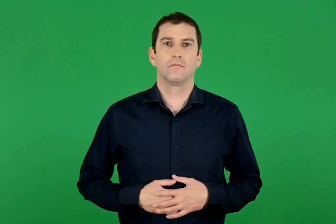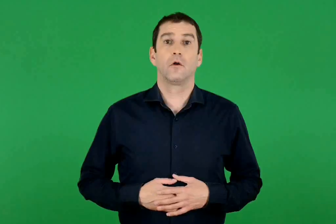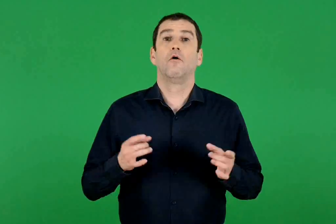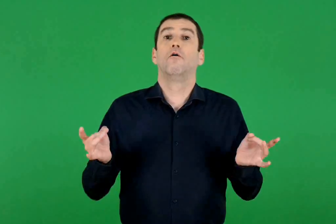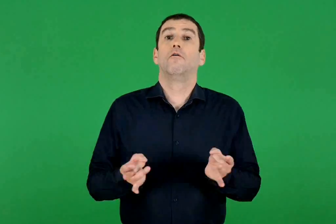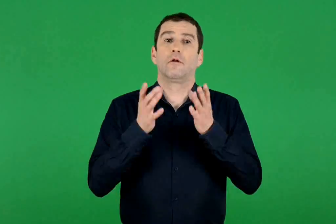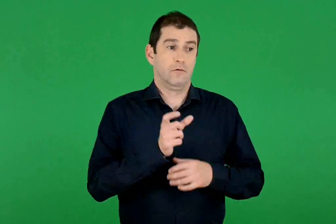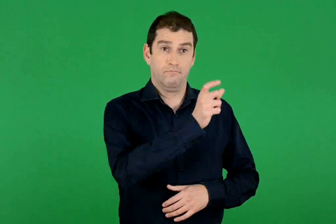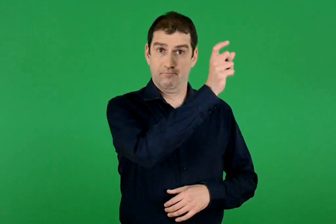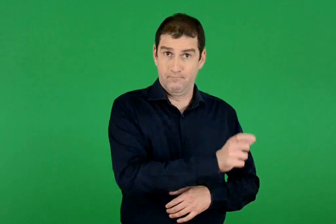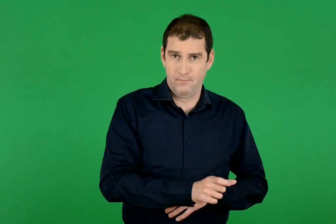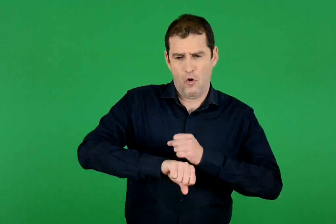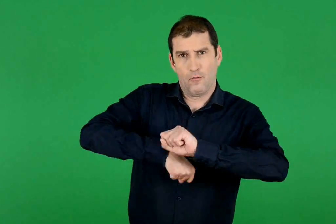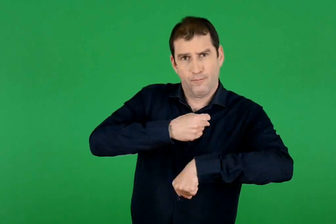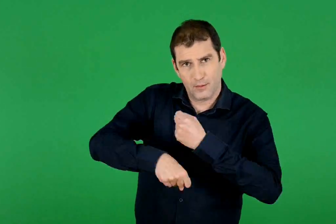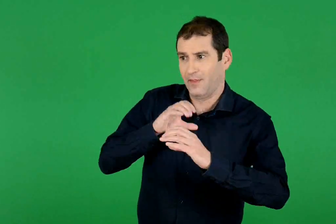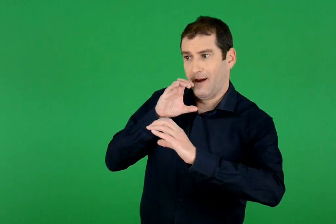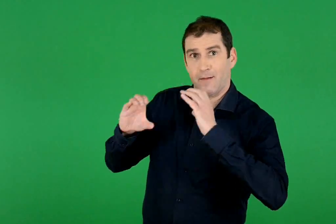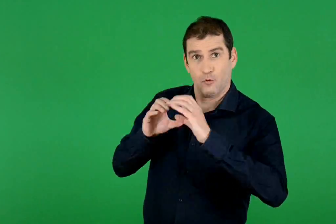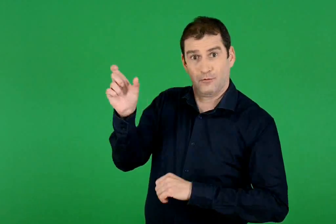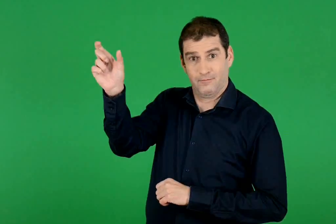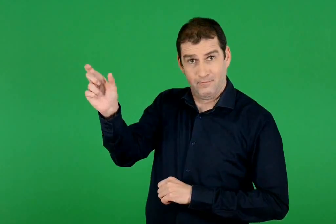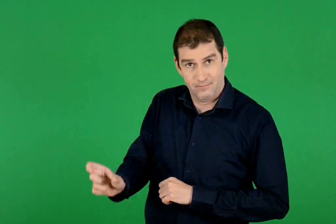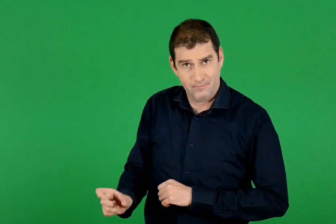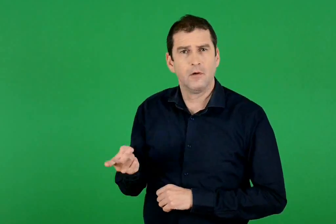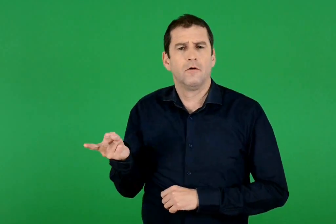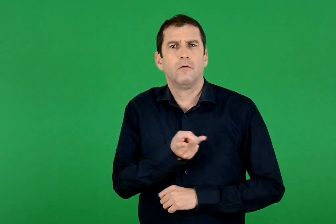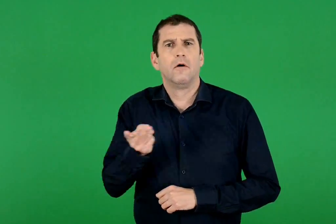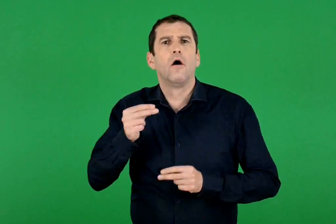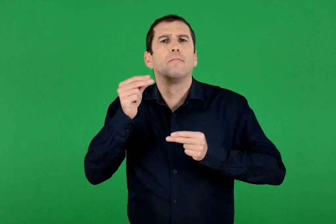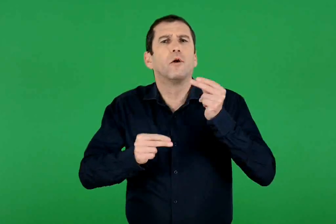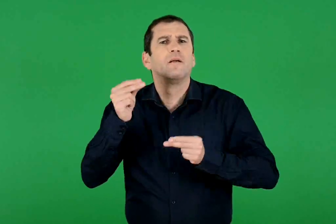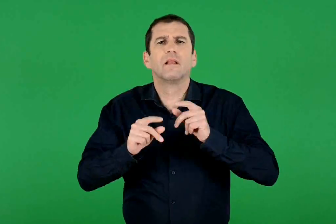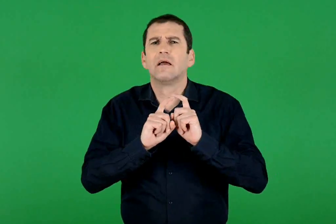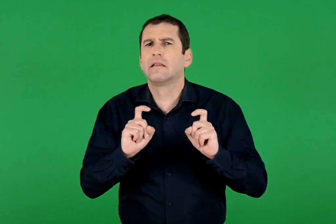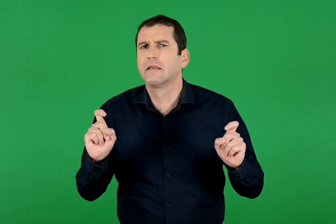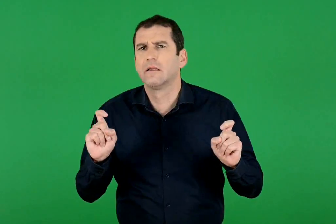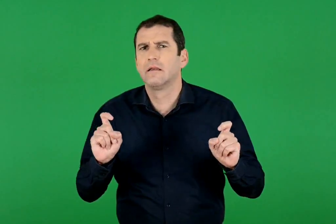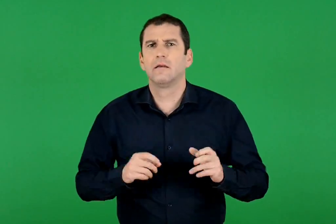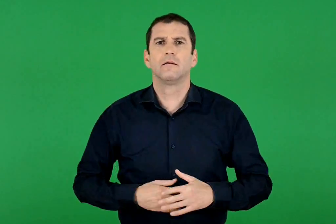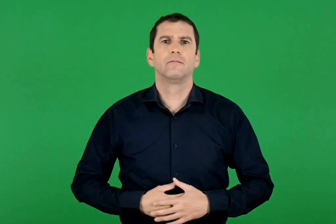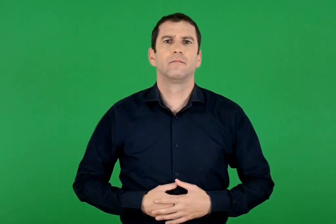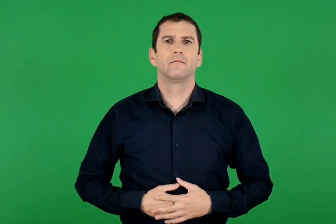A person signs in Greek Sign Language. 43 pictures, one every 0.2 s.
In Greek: τι προβλήματα αντιμετωπίζει όταν προσπαθεί να επικοινωνήσει:
